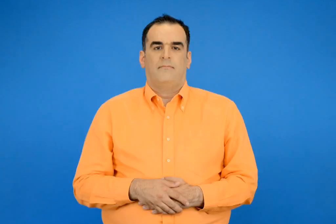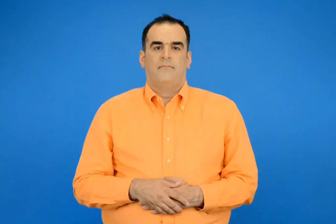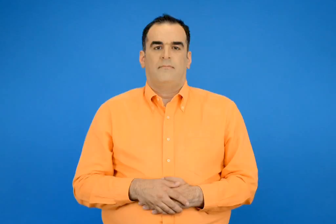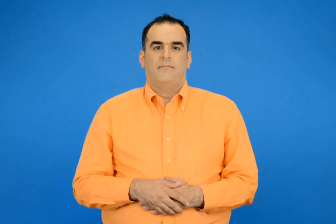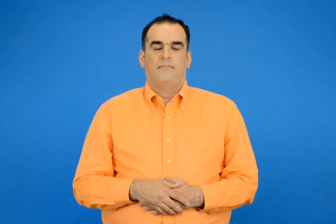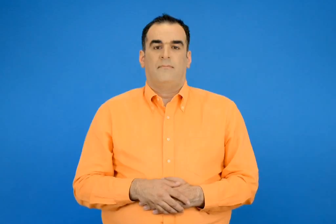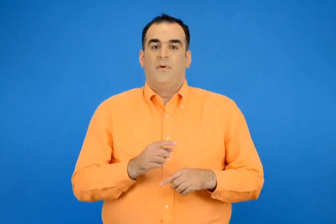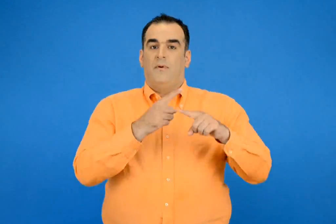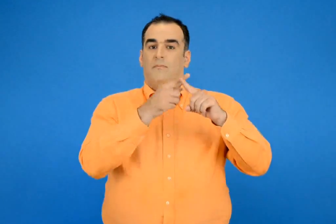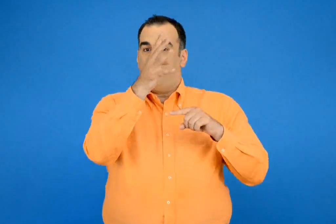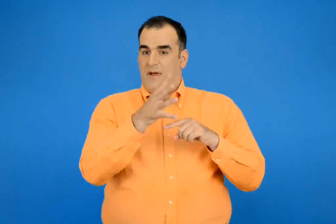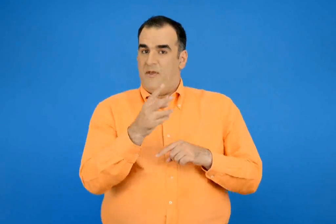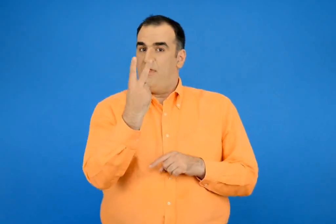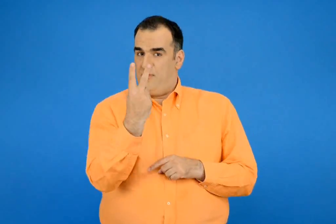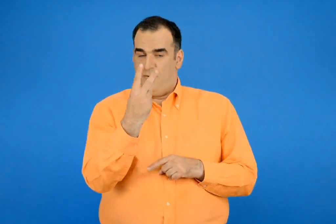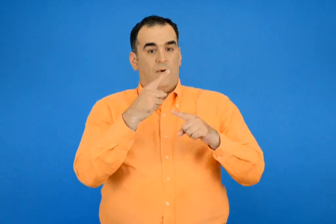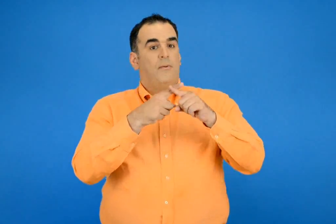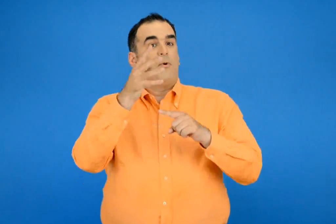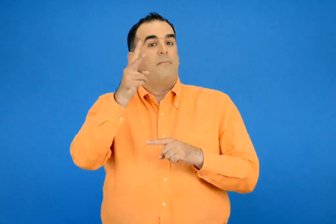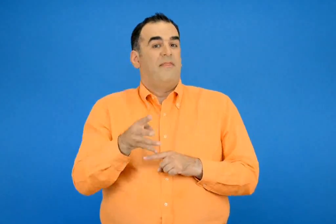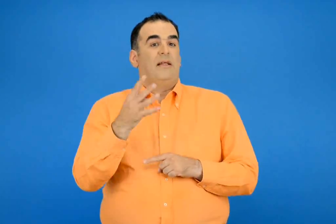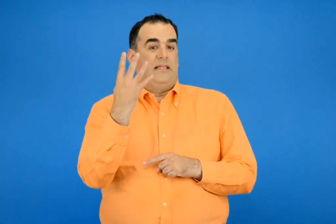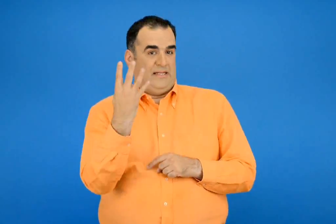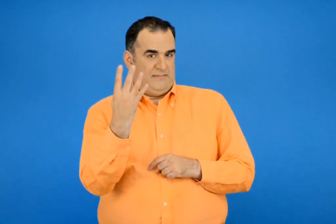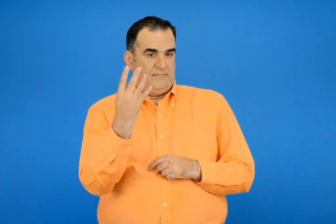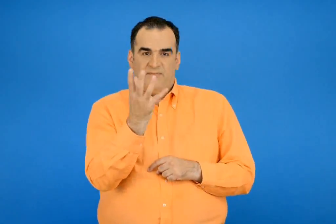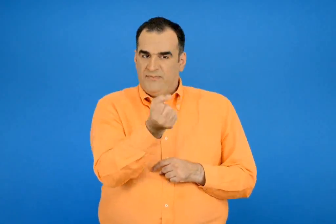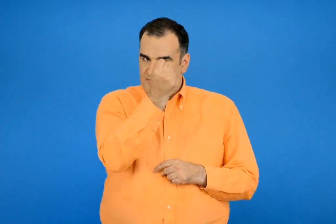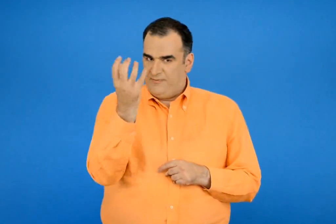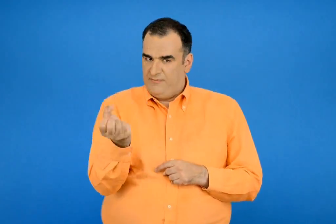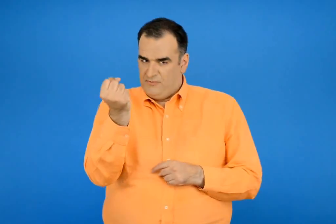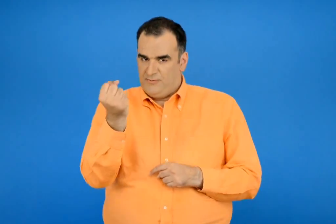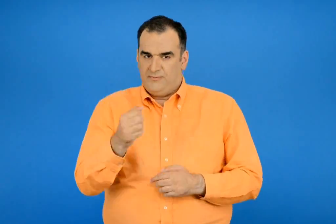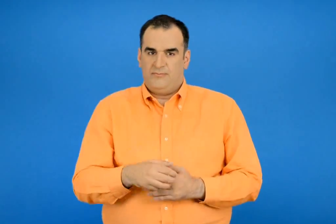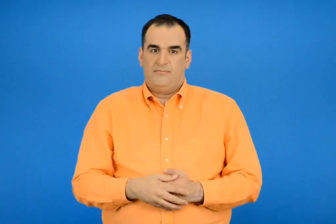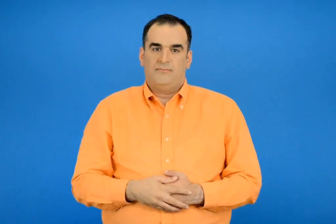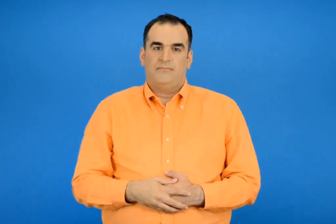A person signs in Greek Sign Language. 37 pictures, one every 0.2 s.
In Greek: βρίσκω την προπαίδεια του 2 και του 4
